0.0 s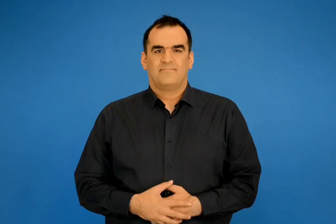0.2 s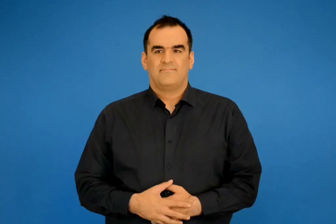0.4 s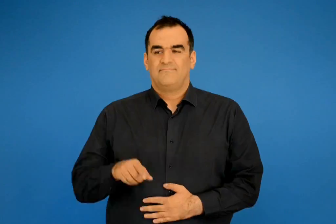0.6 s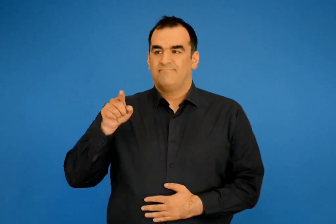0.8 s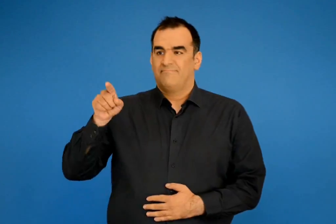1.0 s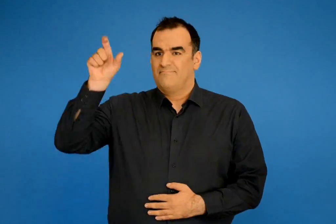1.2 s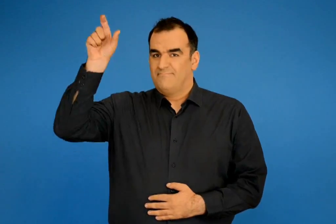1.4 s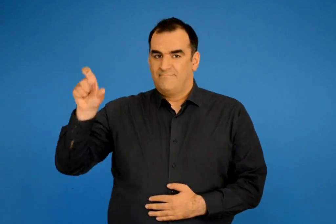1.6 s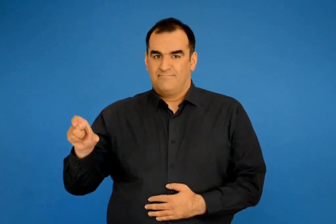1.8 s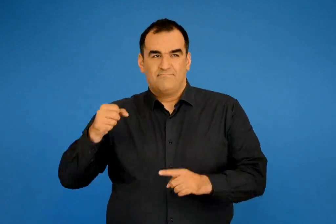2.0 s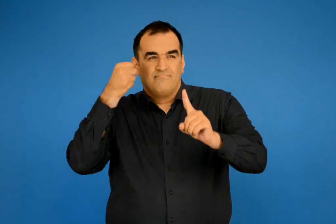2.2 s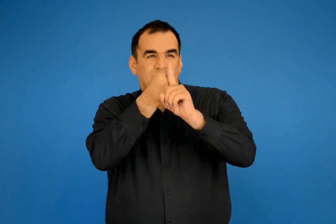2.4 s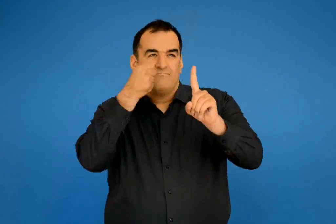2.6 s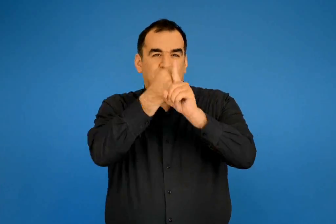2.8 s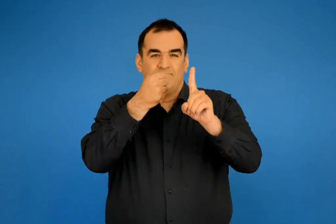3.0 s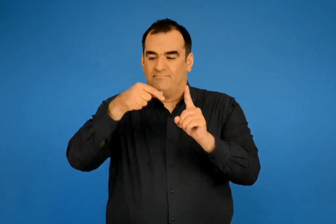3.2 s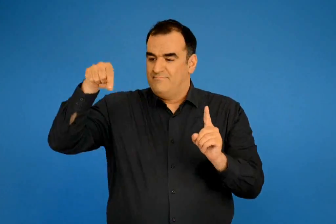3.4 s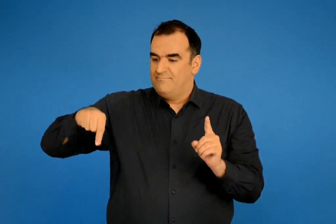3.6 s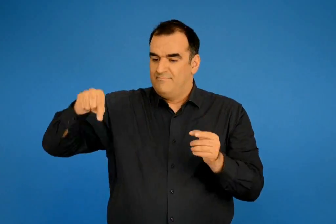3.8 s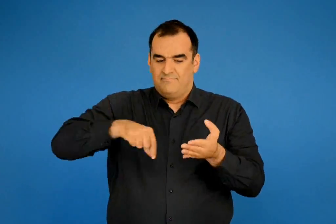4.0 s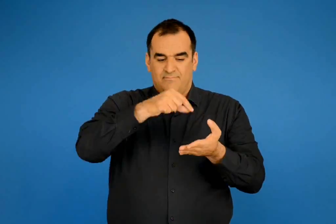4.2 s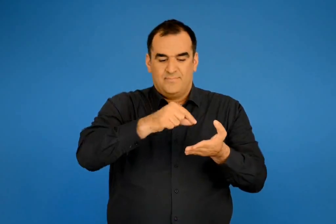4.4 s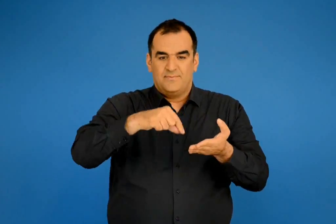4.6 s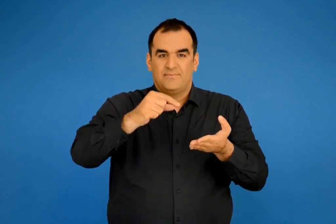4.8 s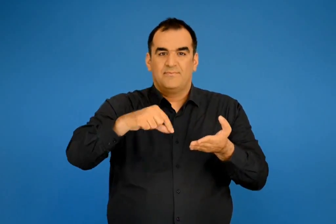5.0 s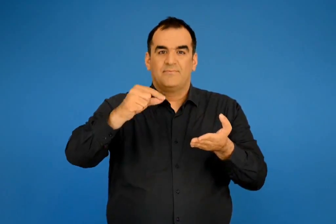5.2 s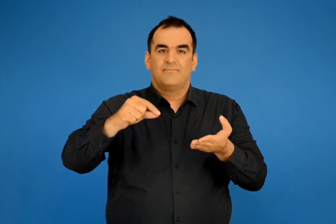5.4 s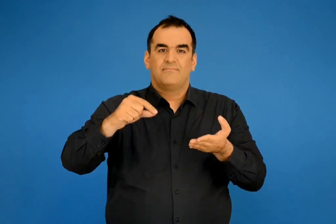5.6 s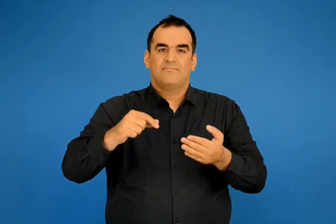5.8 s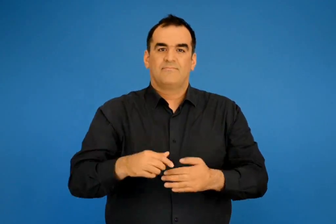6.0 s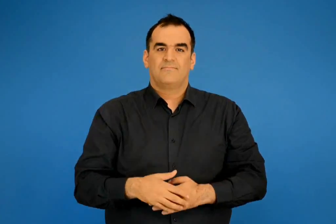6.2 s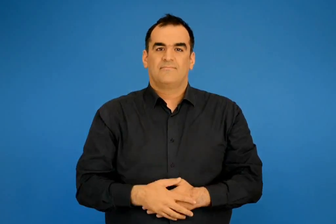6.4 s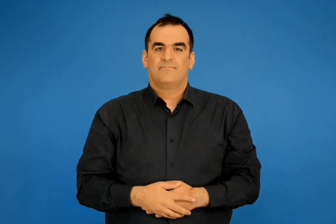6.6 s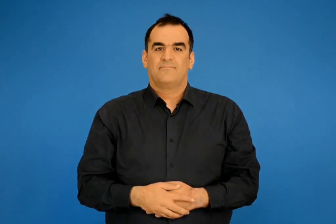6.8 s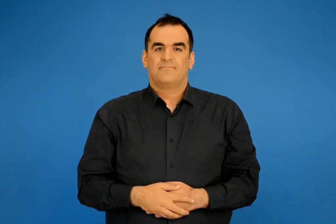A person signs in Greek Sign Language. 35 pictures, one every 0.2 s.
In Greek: ο αγωνιστής με την πένα
